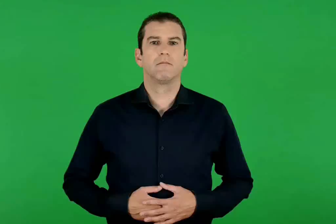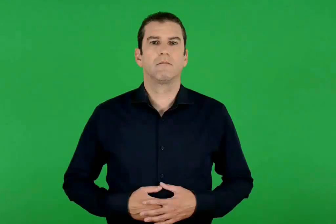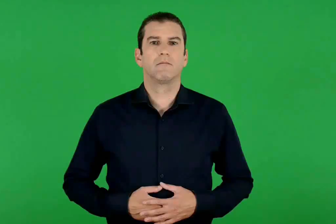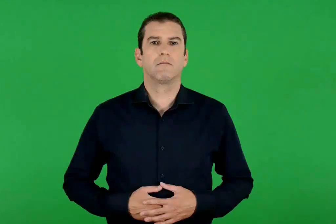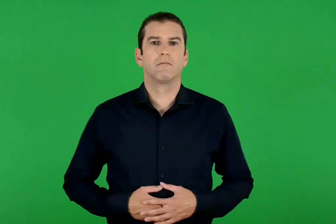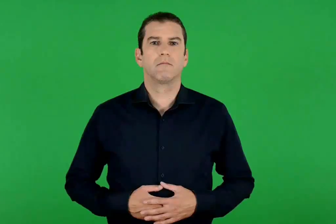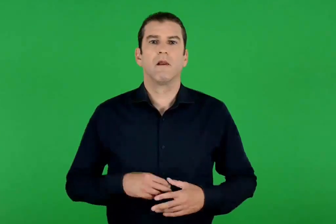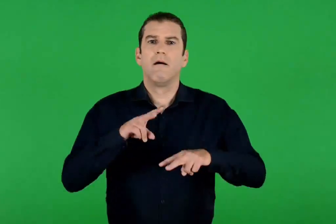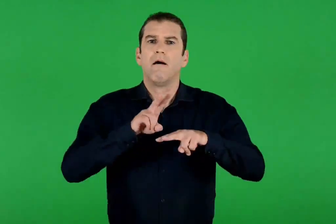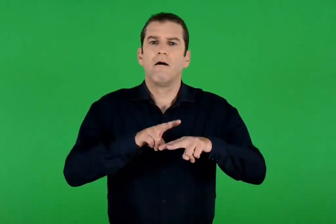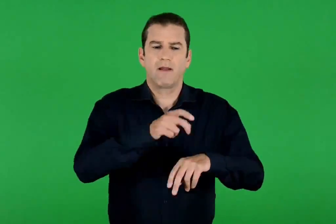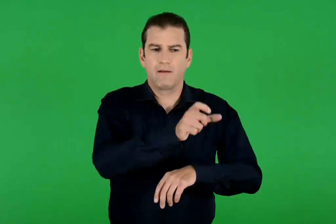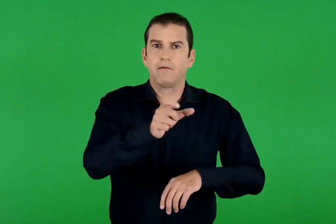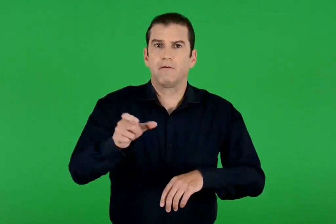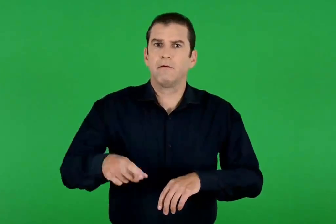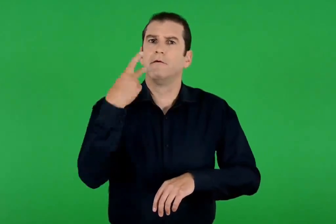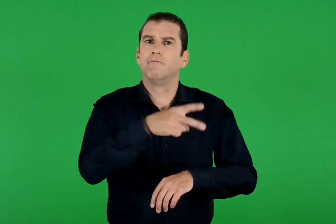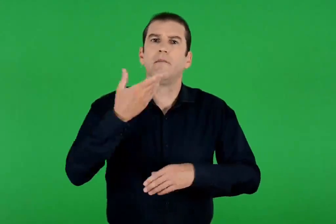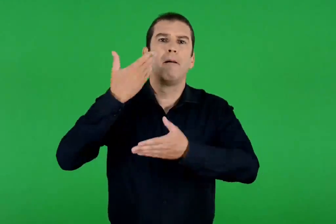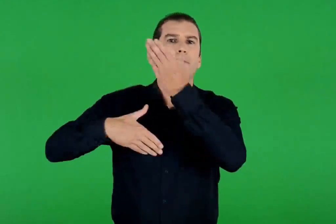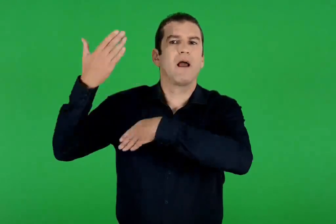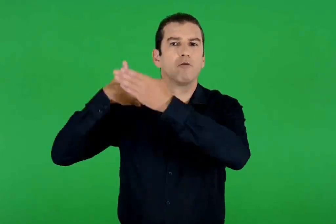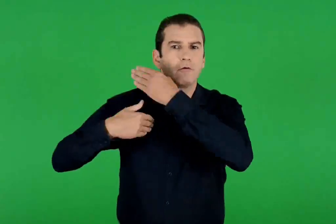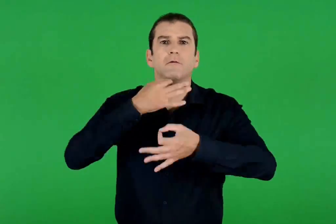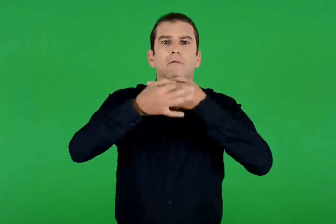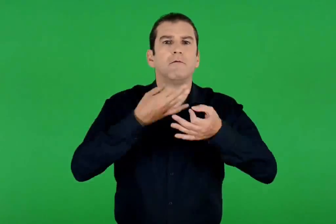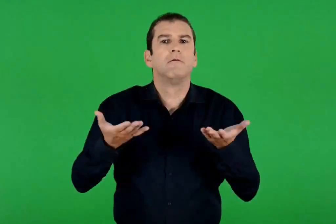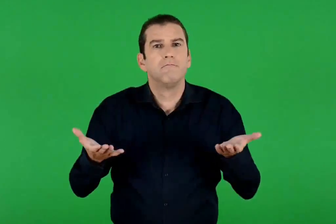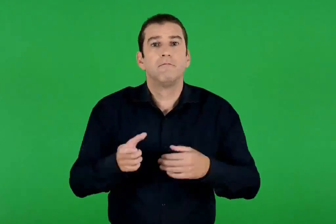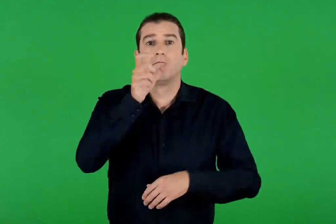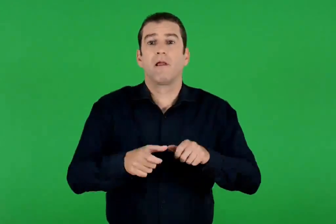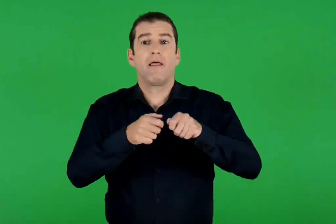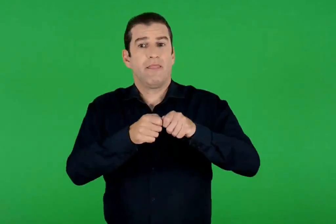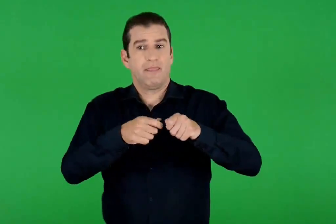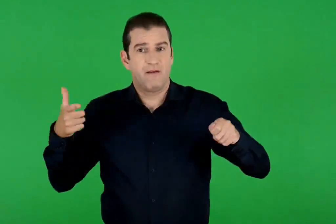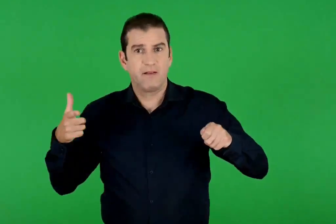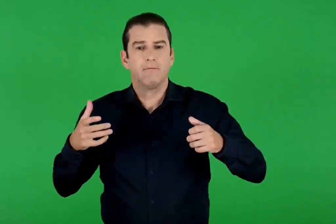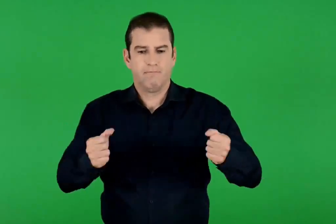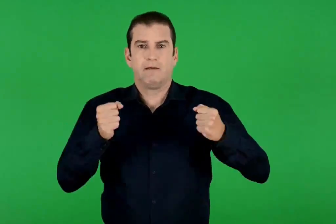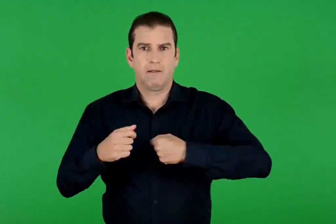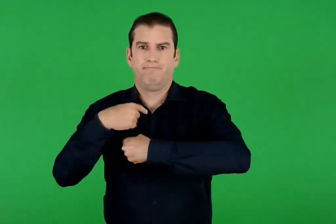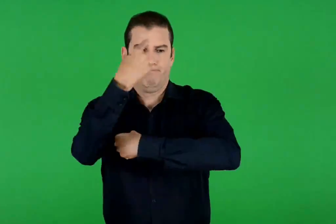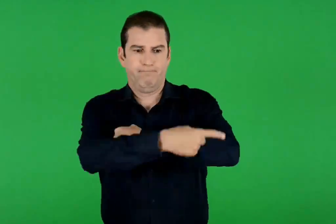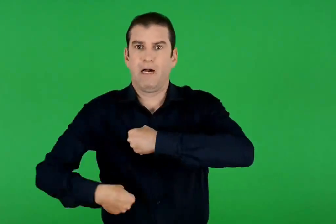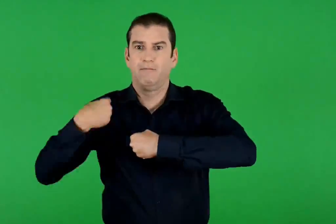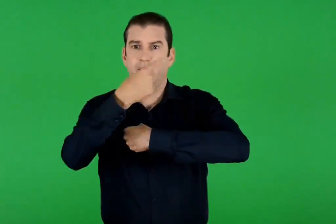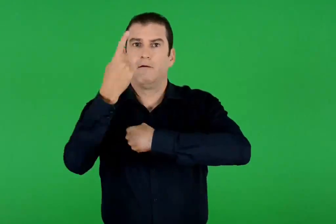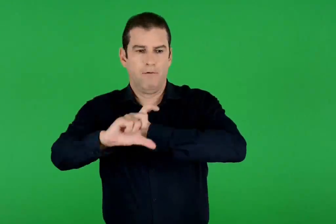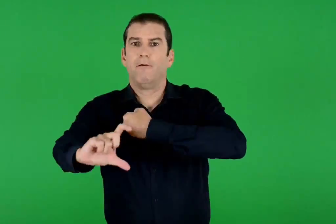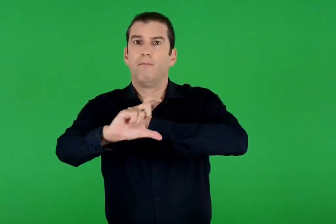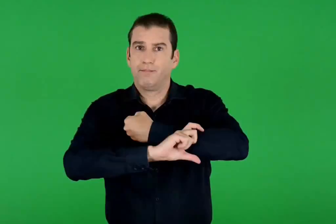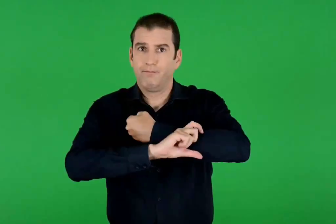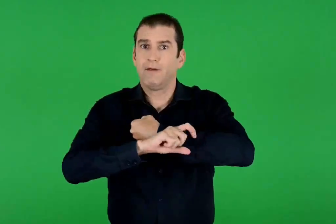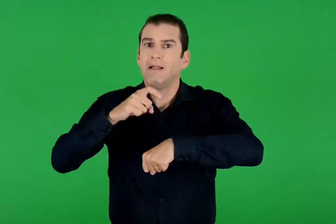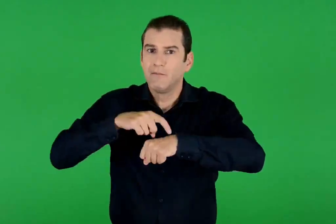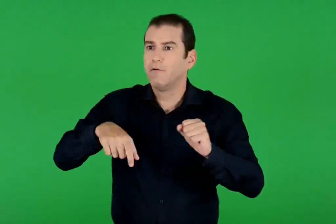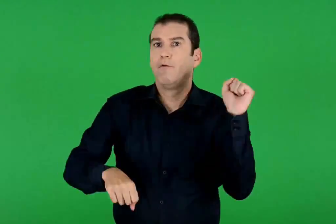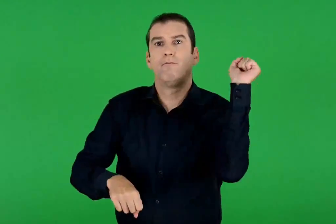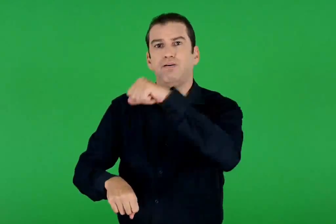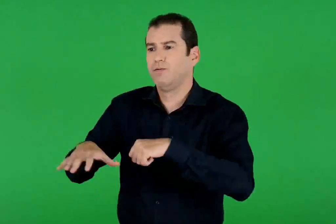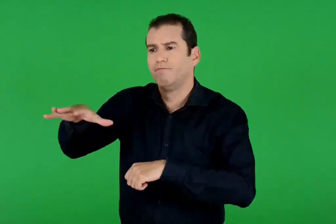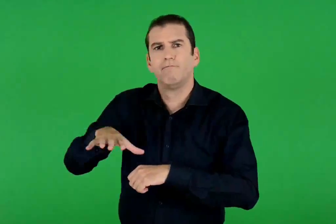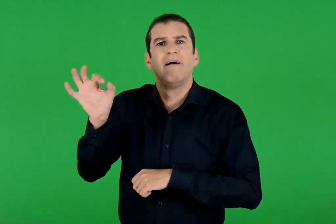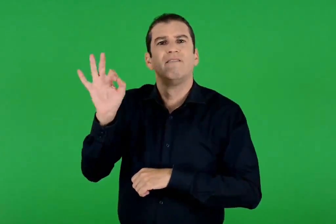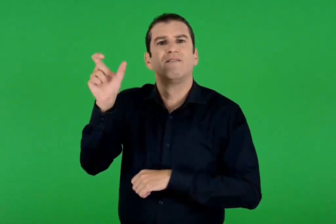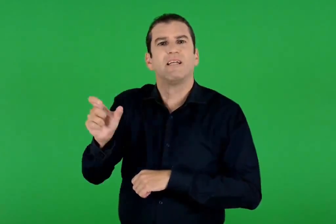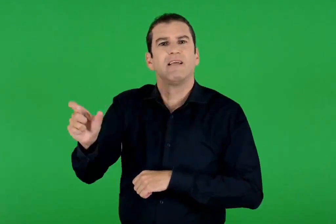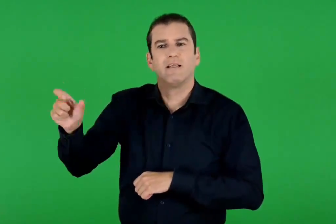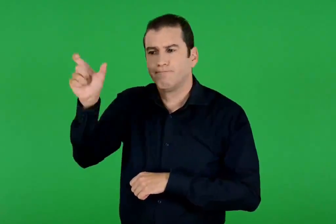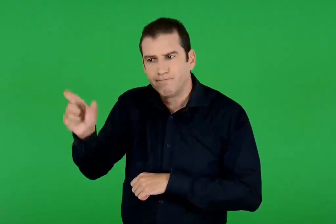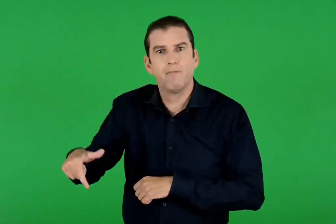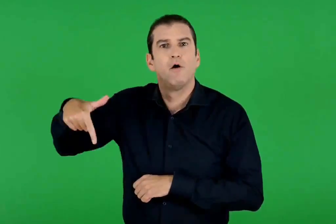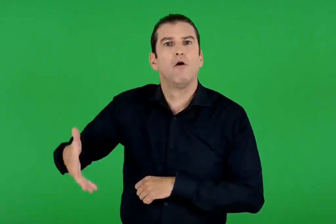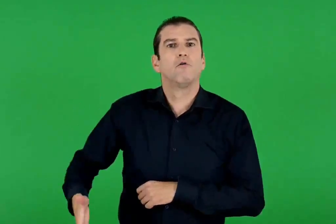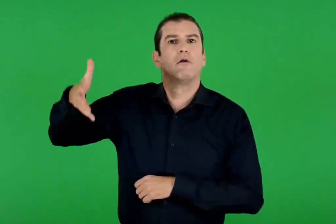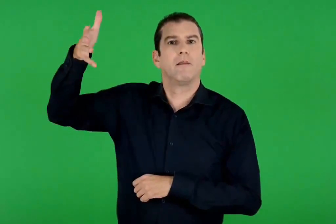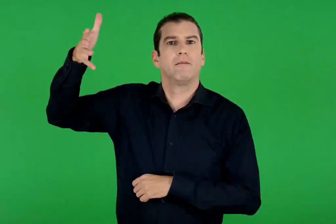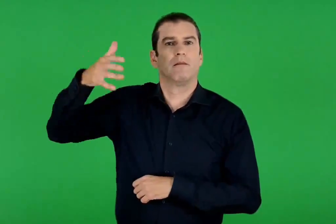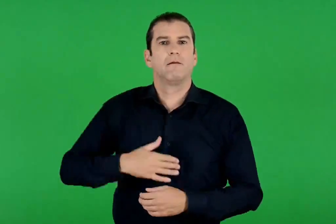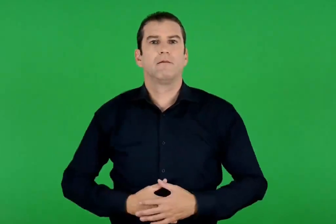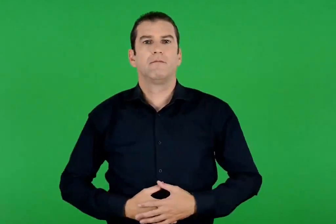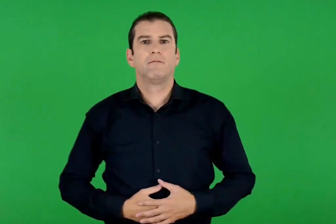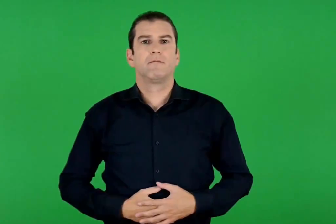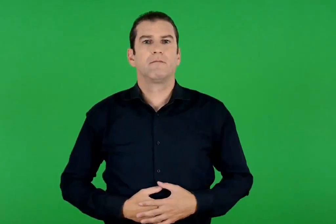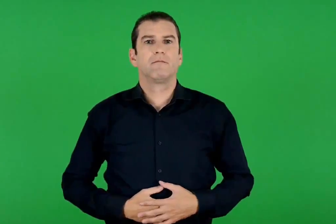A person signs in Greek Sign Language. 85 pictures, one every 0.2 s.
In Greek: η παράδοση των εβραίων αναφέρει ότι ο δαβίδ είχε στα χέρια του μια τέτοια ασπίδα κατά τη διάρκεια της νίκης του εναντίον του γίγαντα των φιλισταίων γολιάθ
